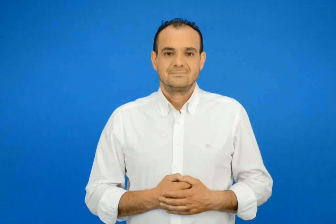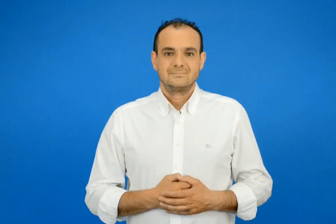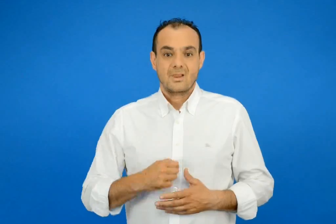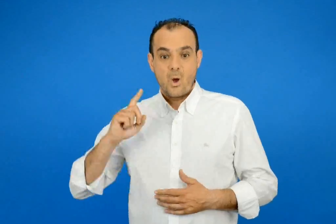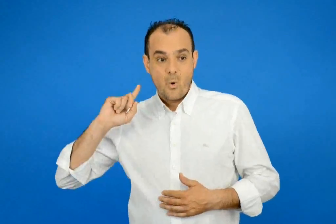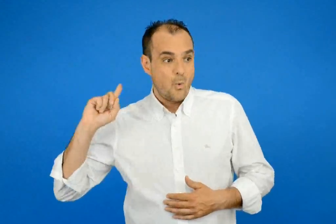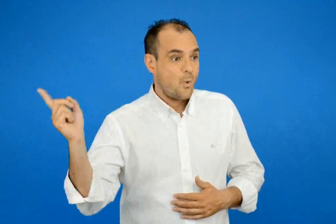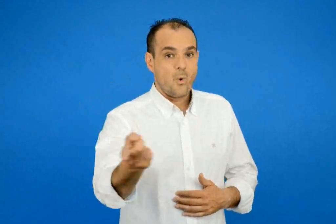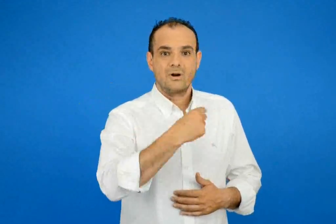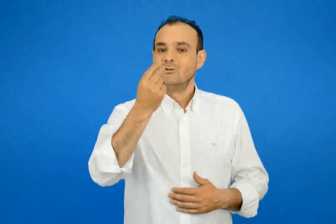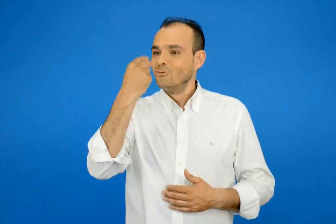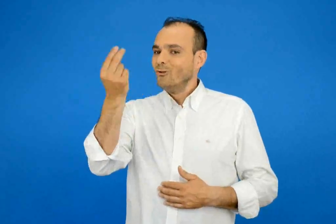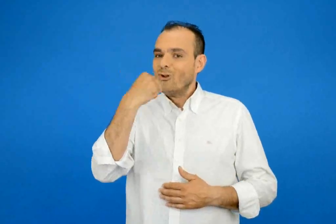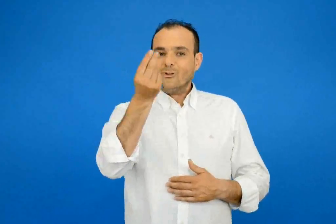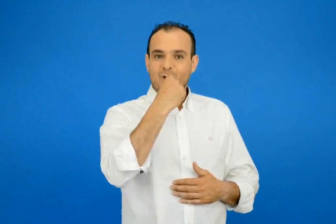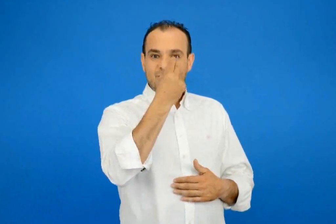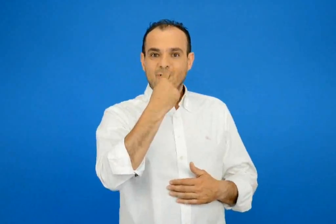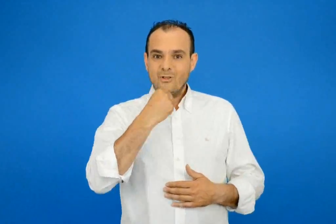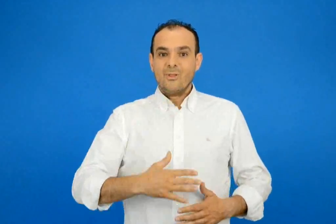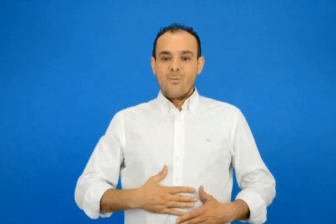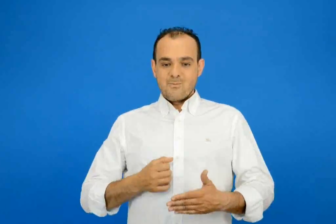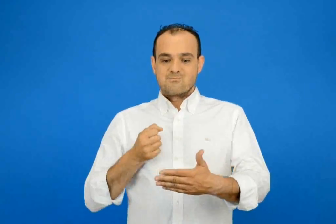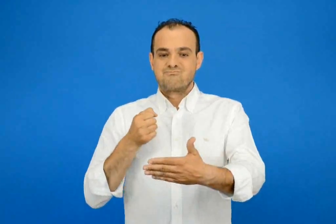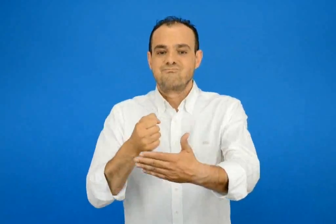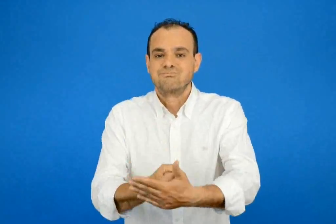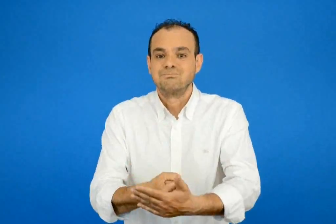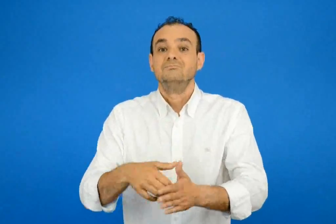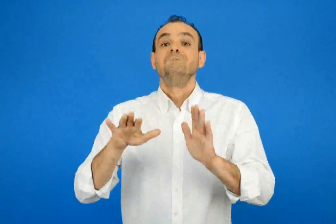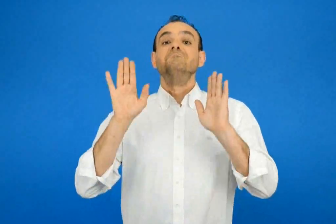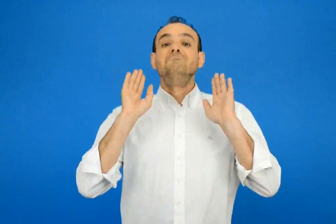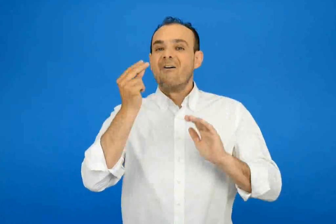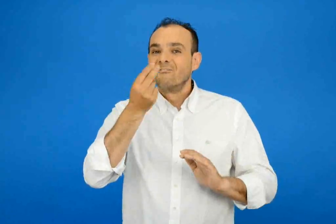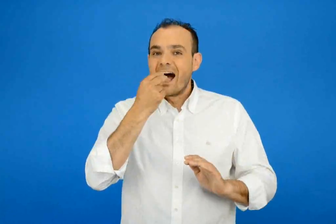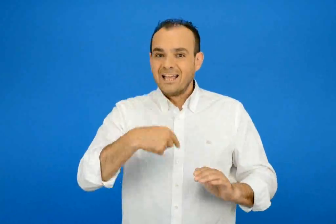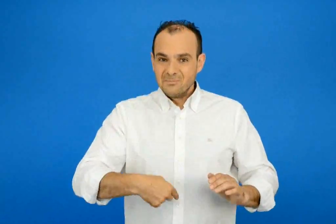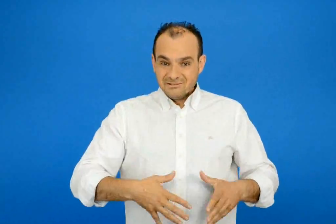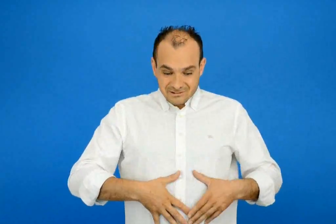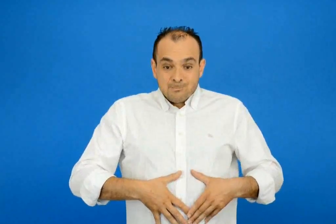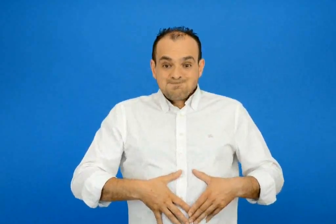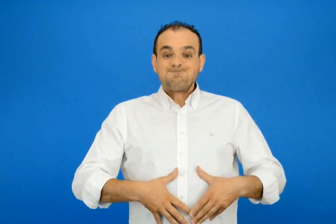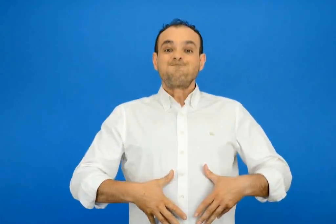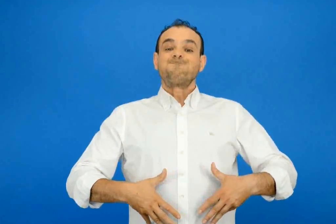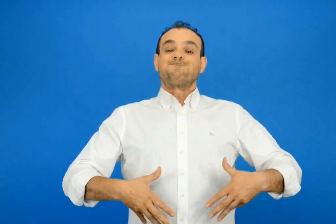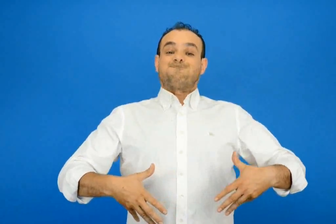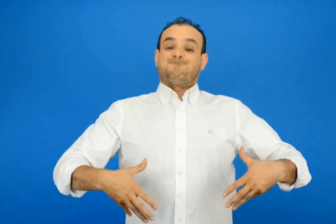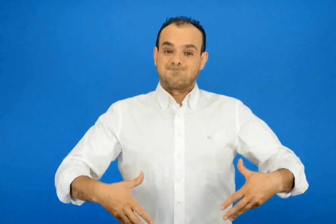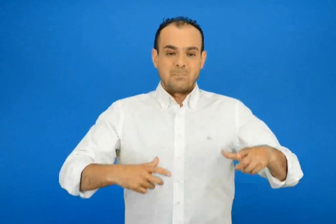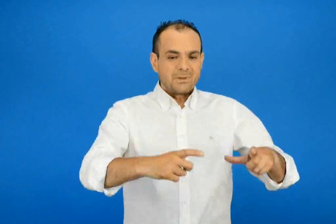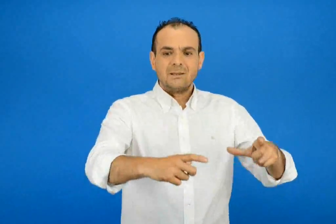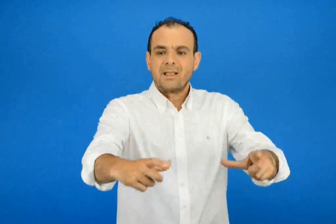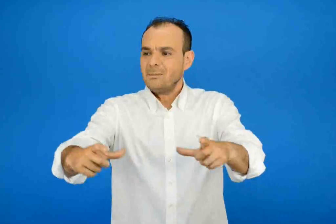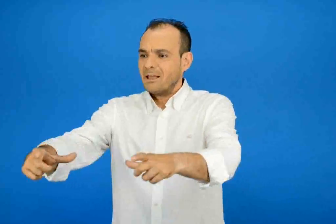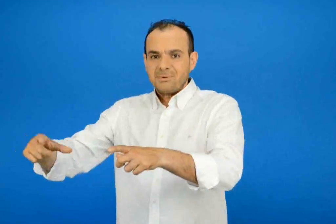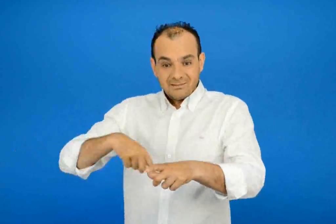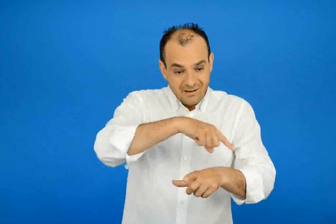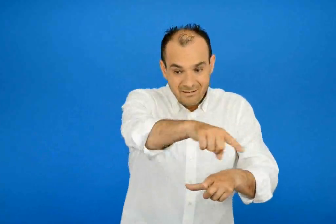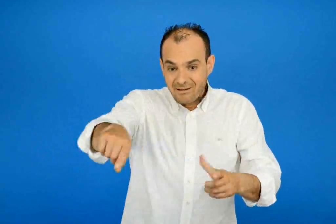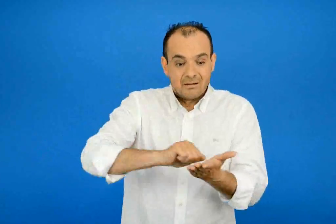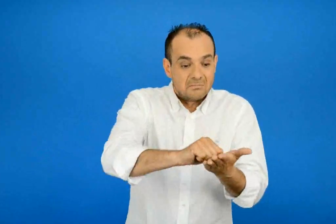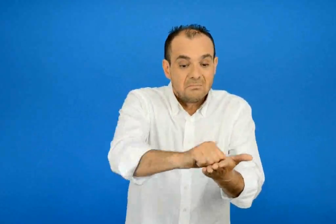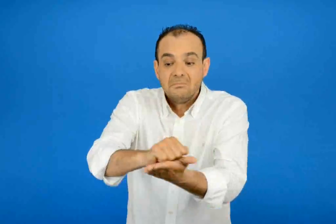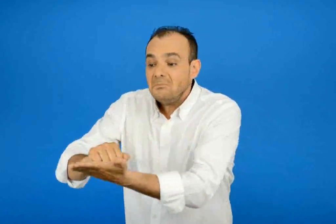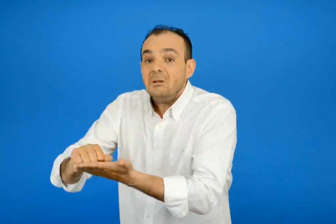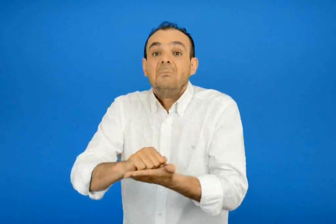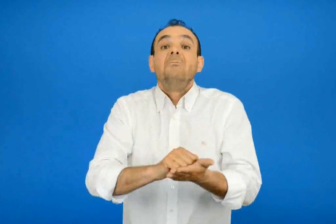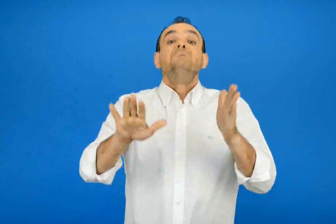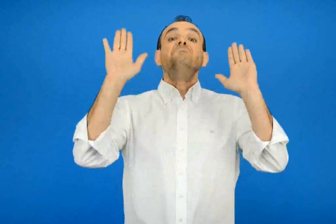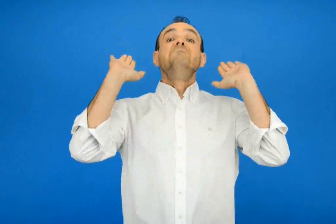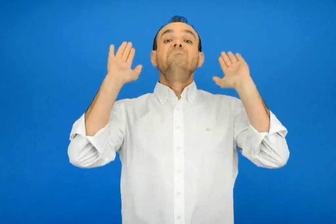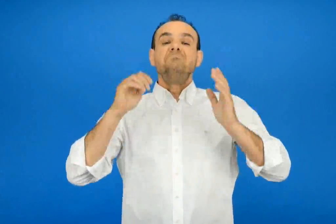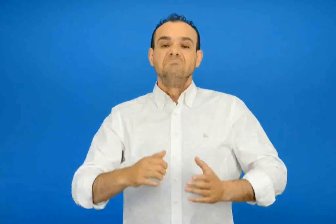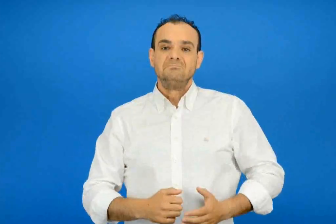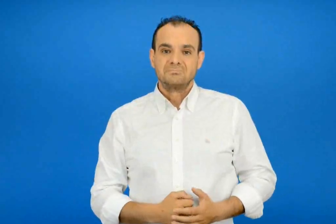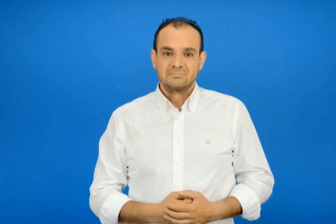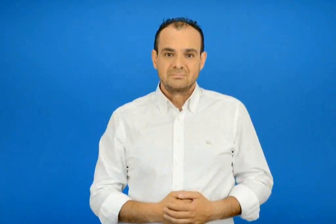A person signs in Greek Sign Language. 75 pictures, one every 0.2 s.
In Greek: όλοι τρώνε δε χορταίνουν από το φαΐ παχαίνουν και τα πιάτα δεν τα πλένουν
